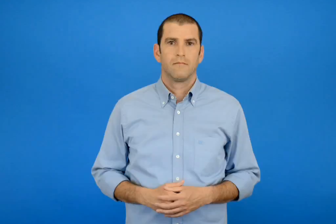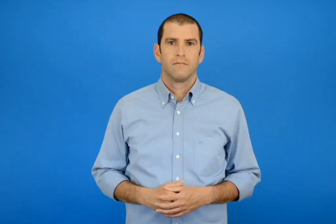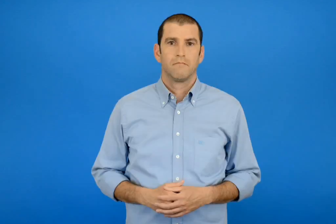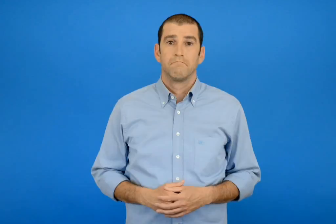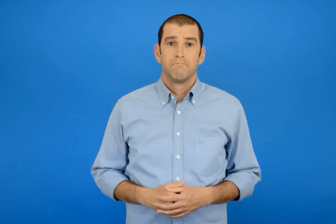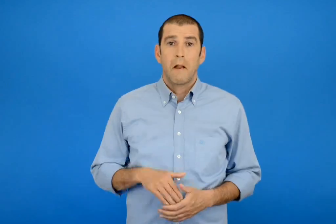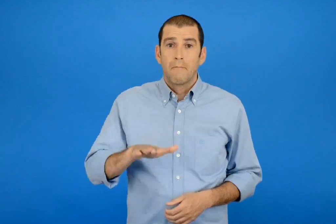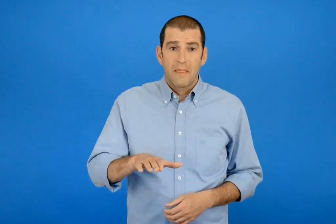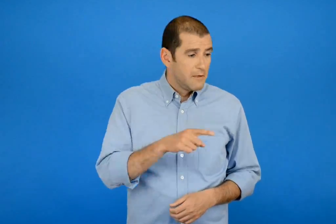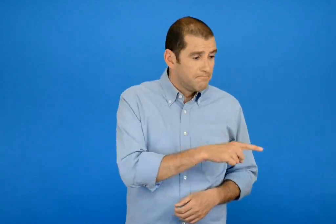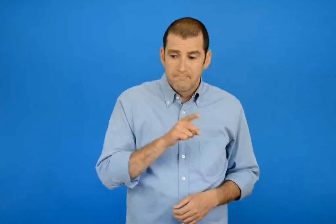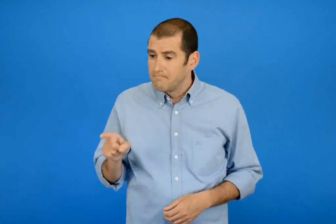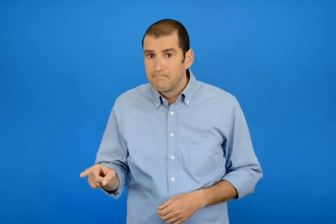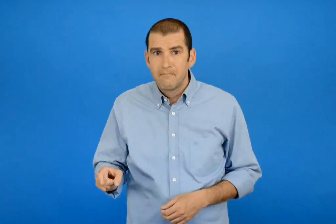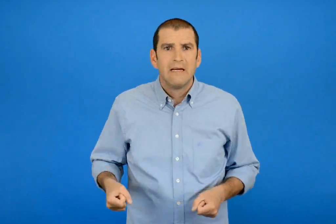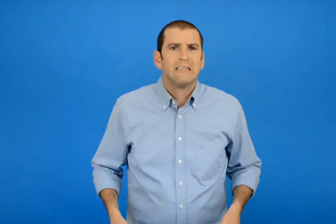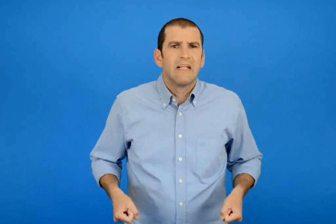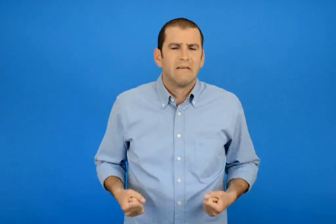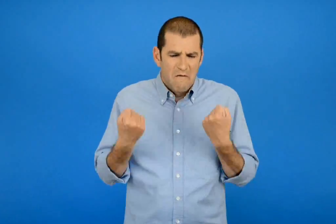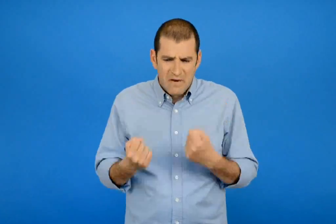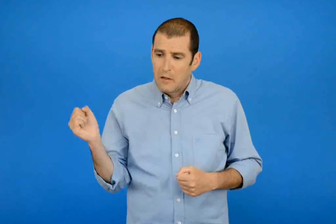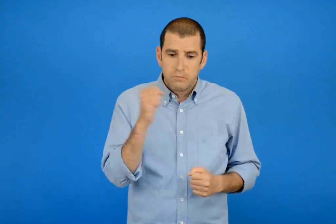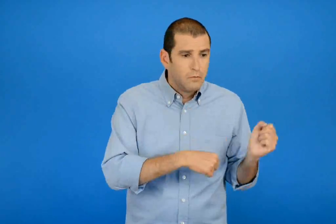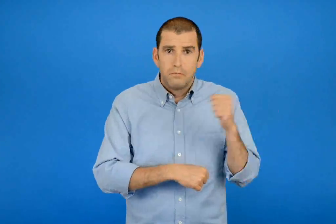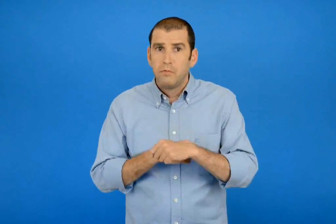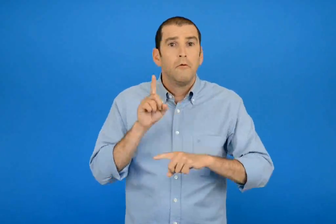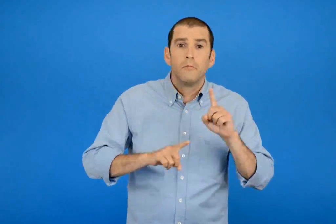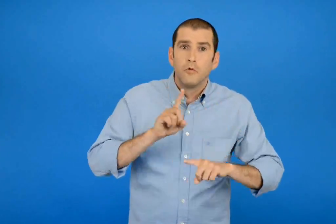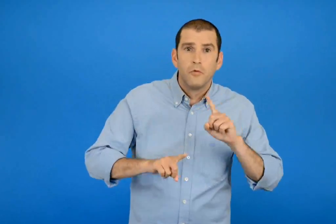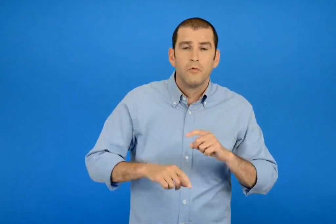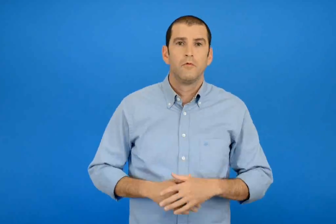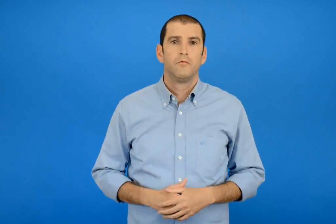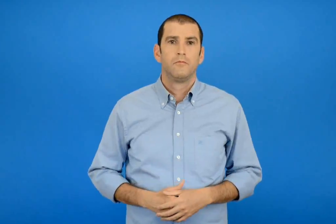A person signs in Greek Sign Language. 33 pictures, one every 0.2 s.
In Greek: ποιό παιδί έχει τις πιο βαριές τσάντες ;
